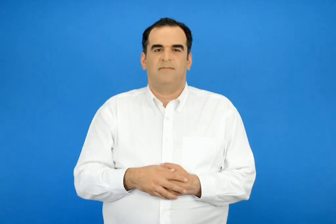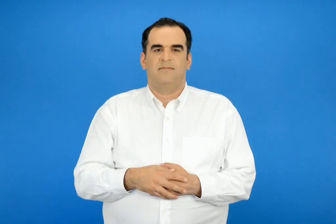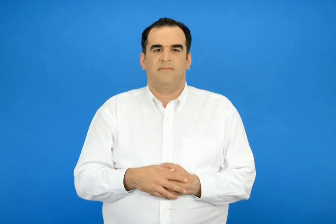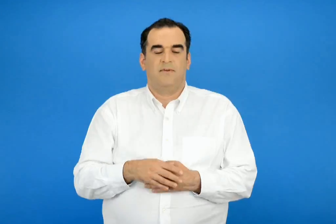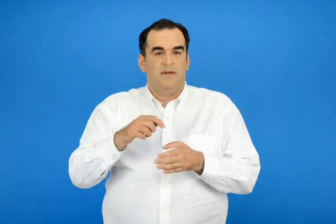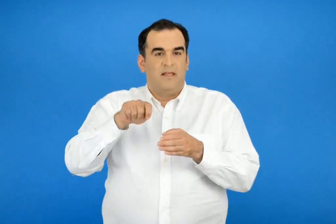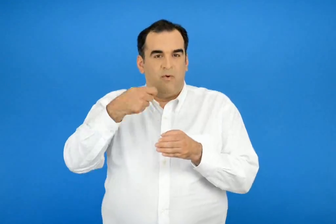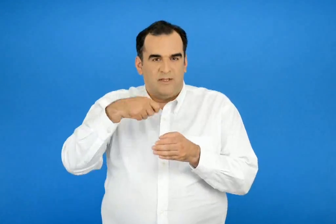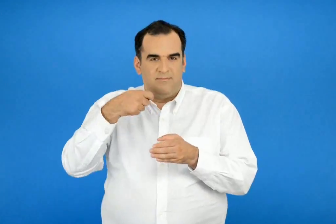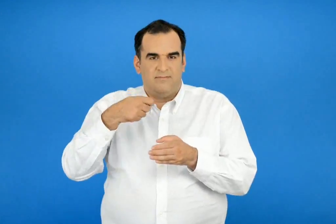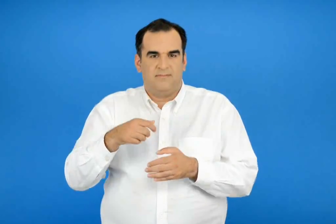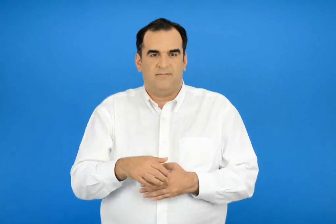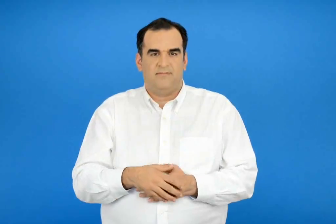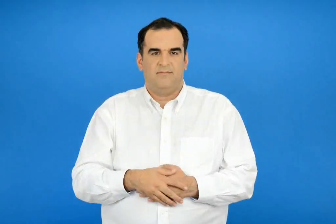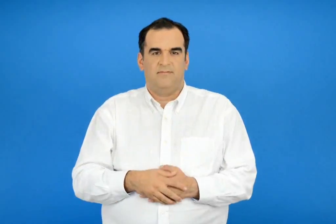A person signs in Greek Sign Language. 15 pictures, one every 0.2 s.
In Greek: γιαούρτι
